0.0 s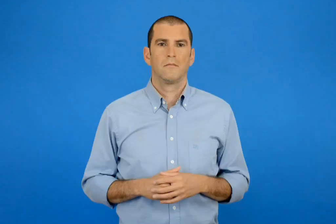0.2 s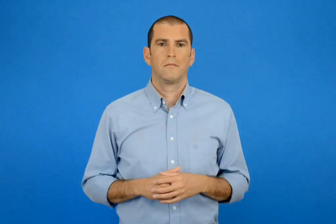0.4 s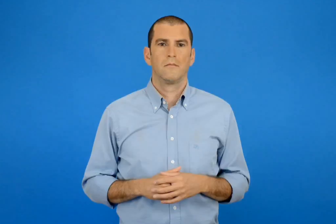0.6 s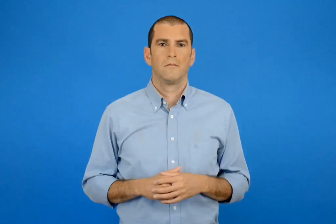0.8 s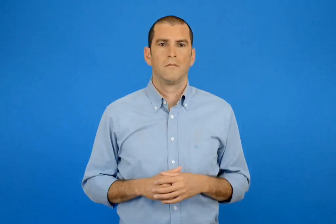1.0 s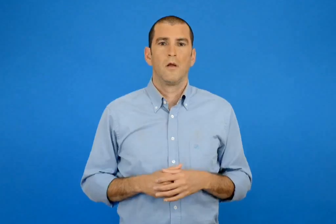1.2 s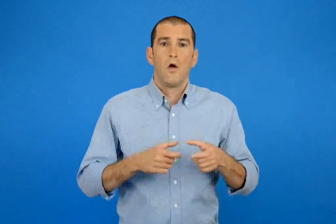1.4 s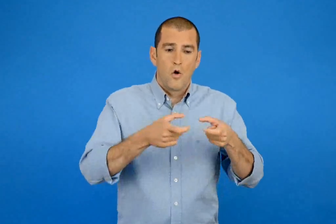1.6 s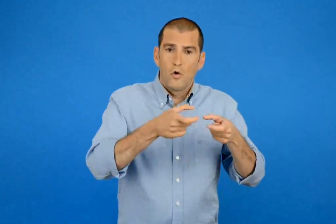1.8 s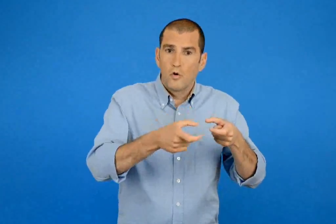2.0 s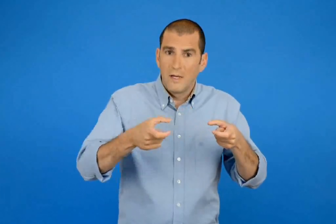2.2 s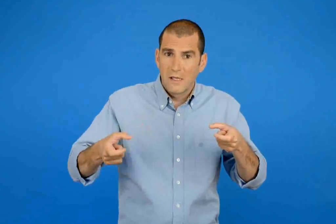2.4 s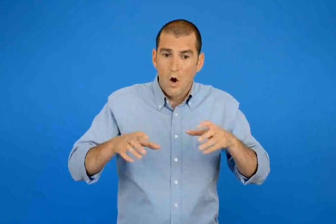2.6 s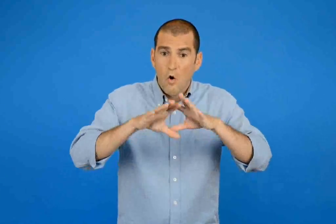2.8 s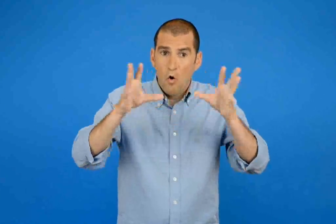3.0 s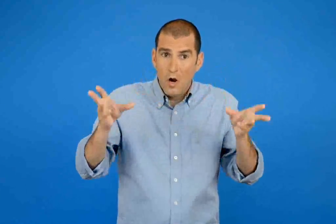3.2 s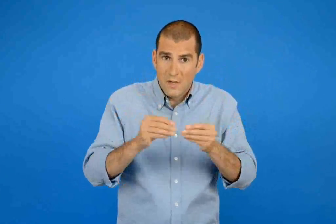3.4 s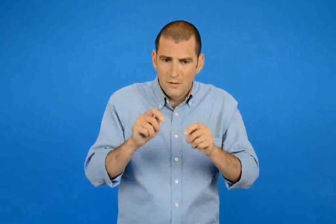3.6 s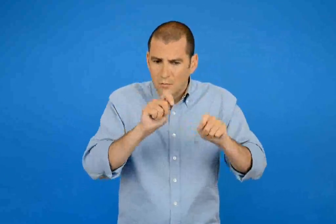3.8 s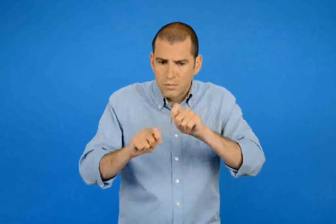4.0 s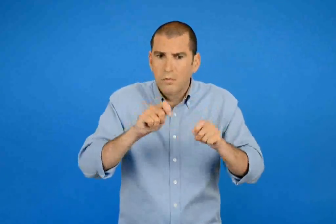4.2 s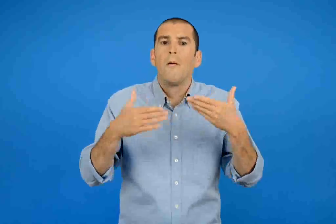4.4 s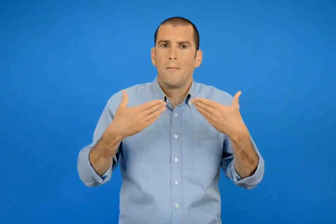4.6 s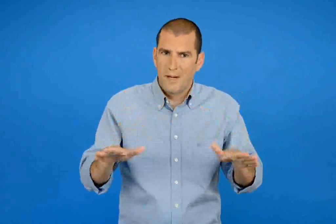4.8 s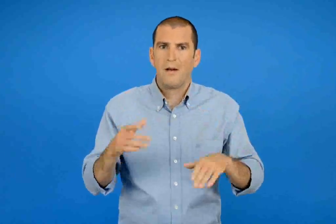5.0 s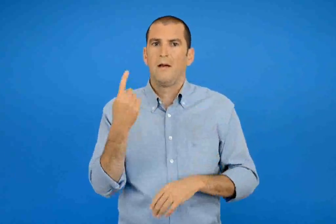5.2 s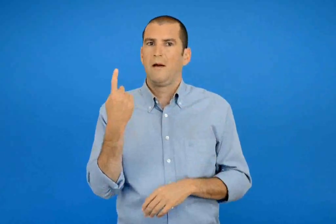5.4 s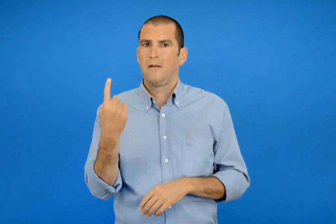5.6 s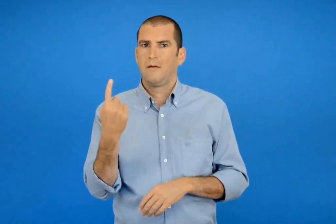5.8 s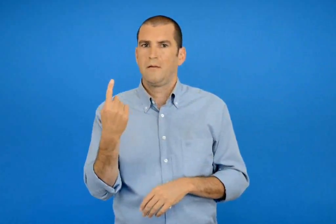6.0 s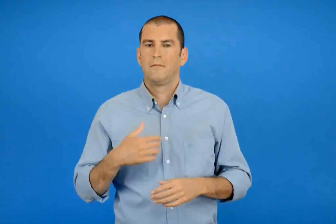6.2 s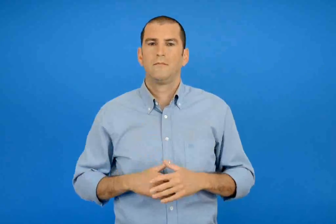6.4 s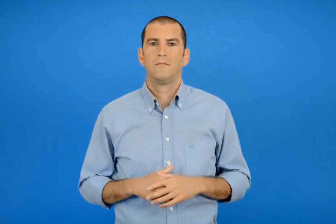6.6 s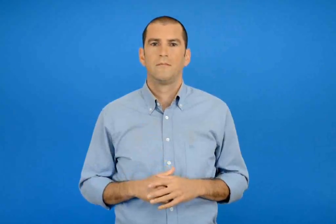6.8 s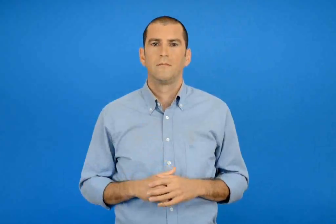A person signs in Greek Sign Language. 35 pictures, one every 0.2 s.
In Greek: όλα μαζί τα κομμάτια κατασκεύασαν ένα
